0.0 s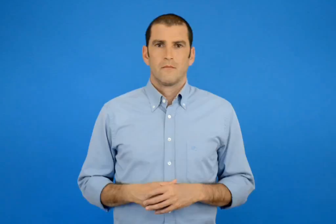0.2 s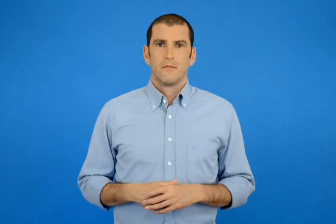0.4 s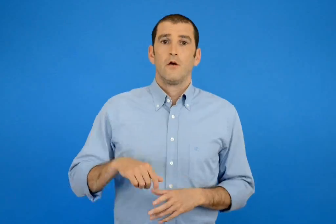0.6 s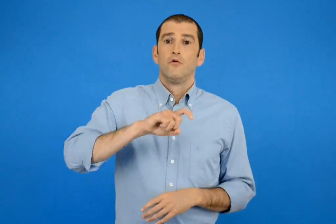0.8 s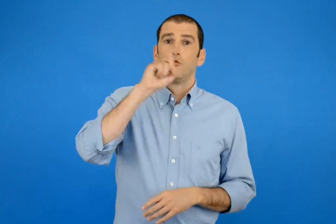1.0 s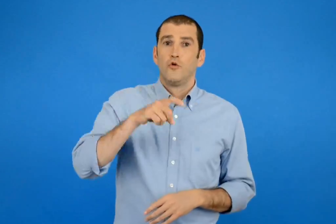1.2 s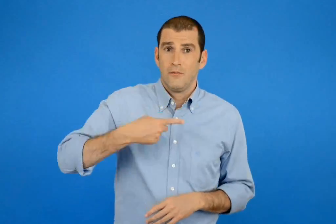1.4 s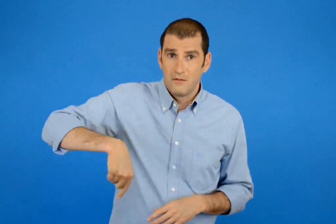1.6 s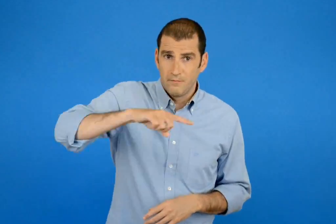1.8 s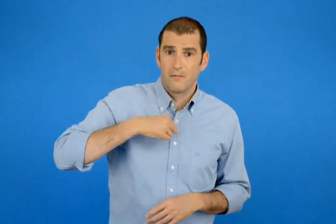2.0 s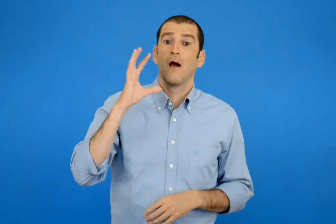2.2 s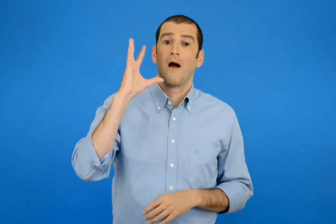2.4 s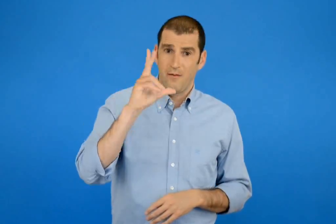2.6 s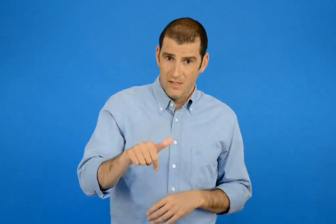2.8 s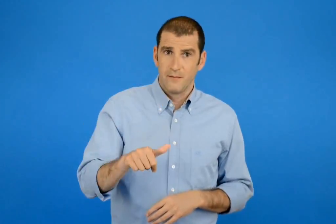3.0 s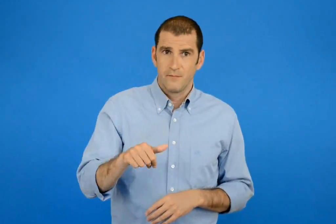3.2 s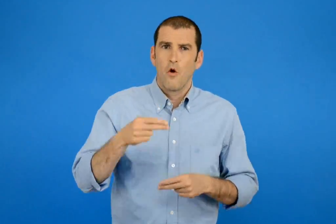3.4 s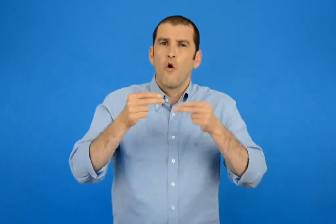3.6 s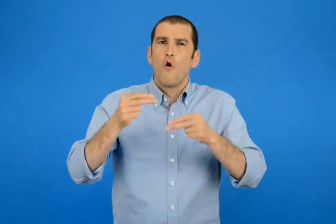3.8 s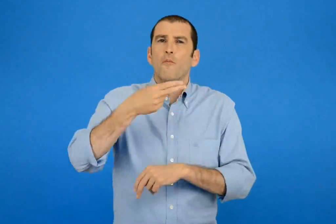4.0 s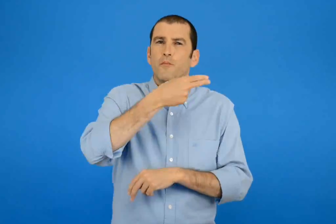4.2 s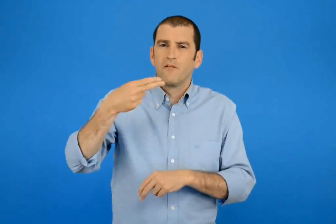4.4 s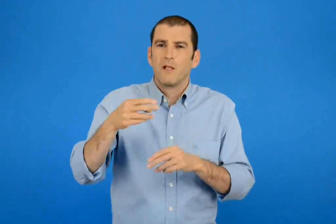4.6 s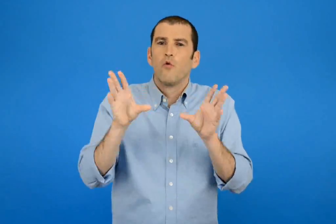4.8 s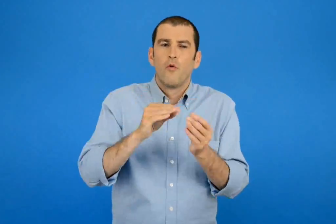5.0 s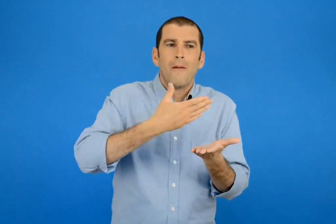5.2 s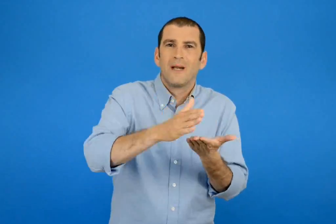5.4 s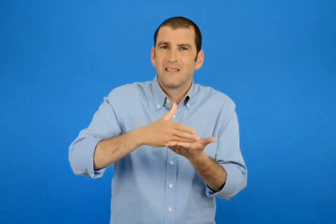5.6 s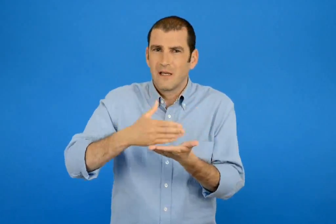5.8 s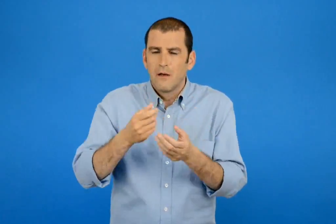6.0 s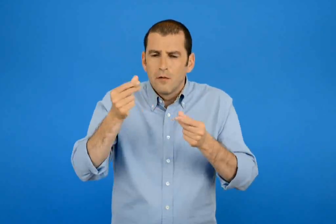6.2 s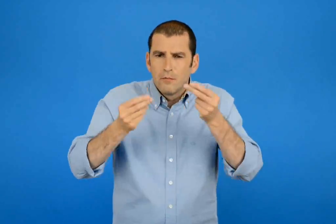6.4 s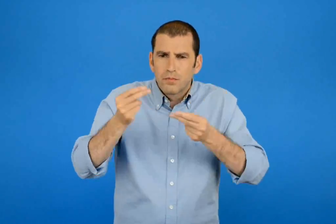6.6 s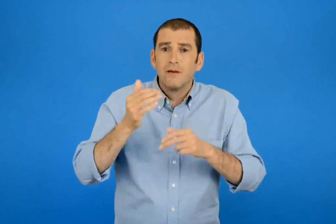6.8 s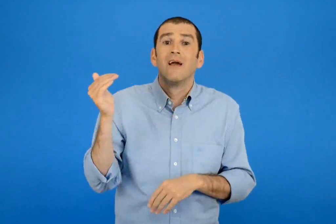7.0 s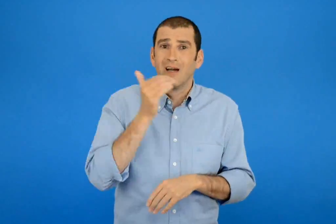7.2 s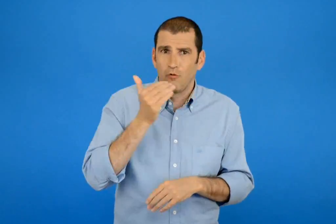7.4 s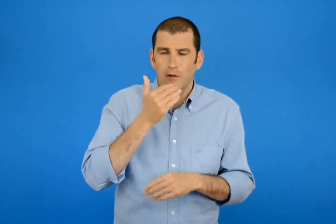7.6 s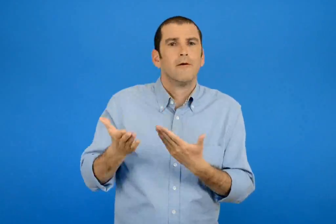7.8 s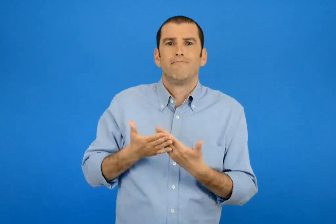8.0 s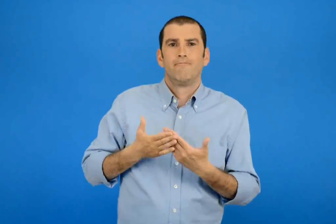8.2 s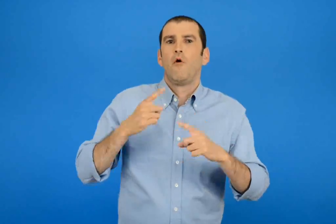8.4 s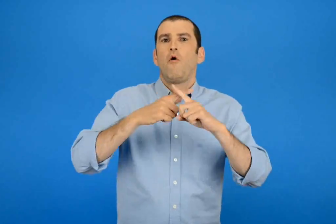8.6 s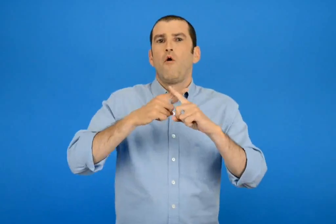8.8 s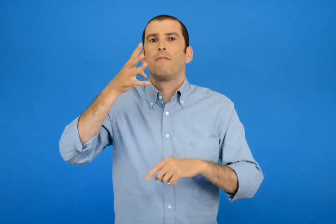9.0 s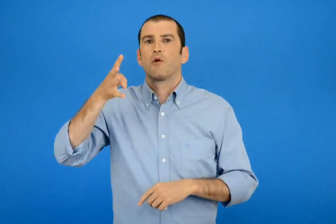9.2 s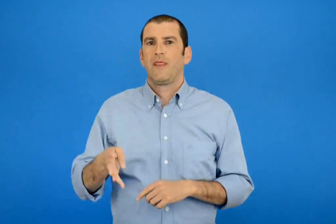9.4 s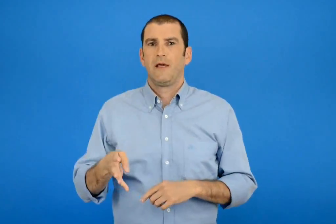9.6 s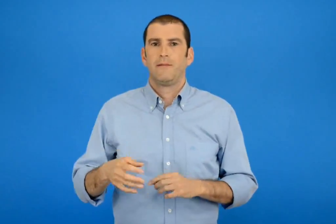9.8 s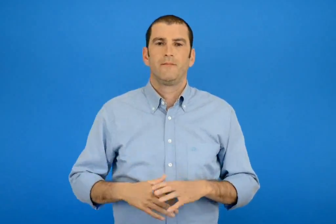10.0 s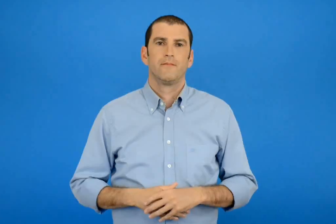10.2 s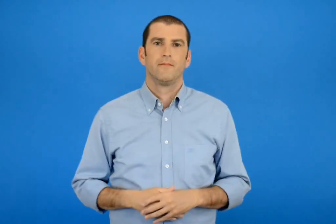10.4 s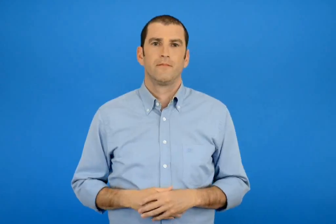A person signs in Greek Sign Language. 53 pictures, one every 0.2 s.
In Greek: στην καθημερινή μας ζωή χρησιμοποιούμε την προπαίδεια για να υπολογίσουμε γρηγορά προβλήματα μοιρασιάς
